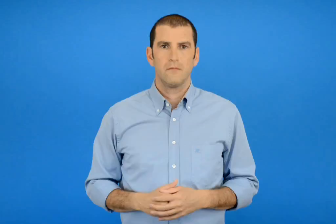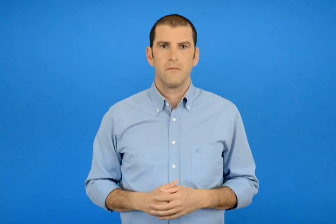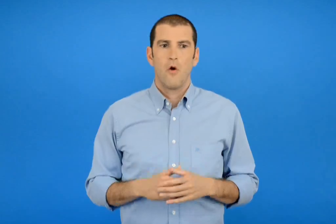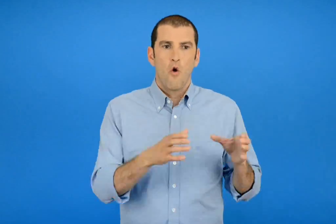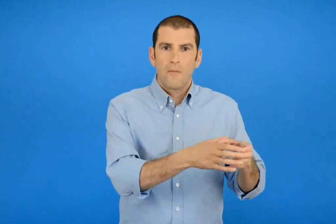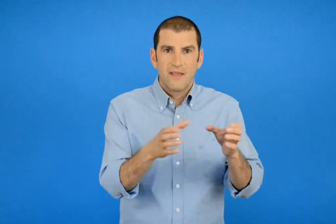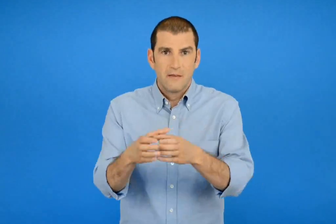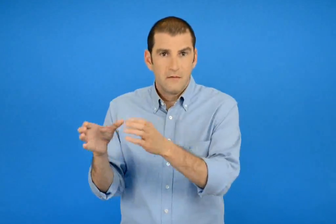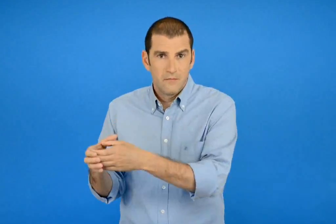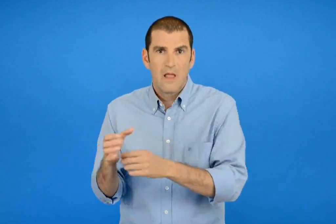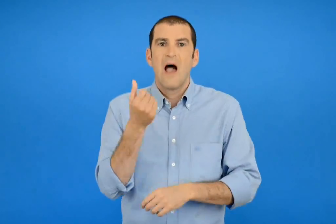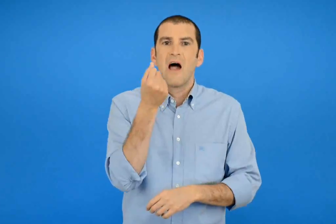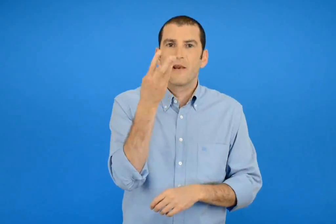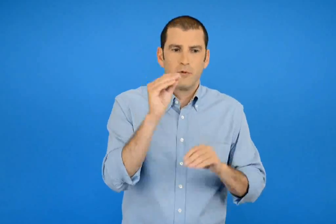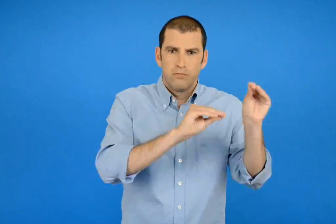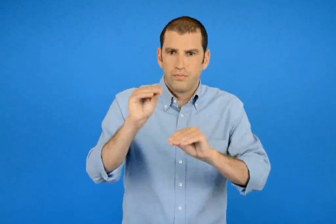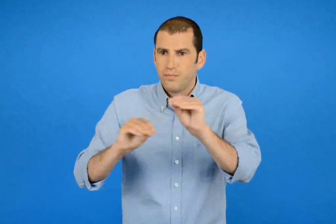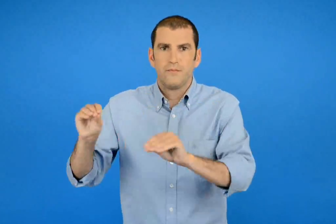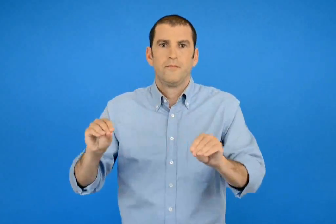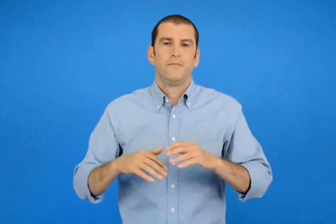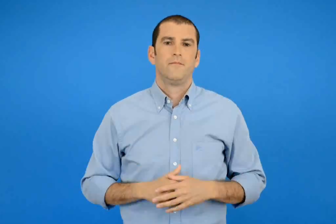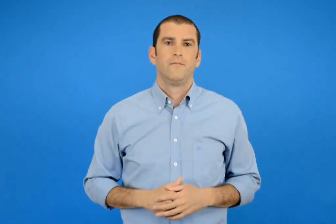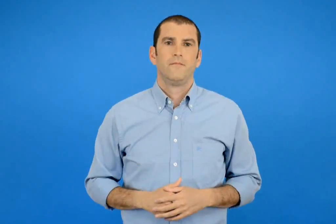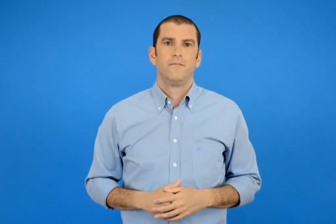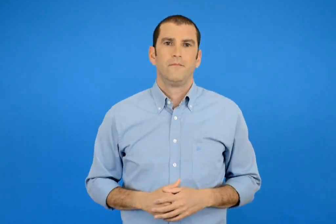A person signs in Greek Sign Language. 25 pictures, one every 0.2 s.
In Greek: οι ομάδες έφτιαξαν τους αριθμούς
